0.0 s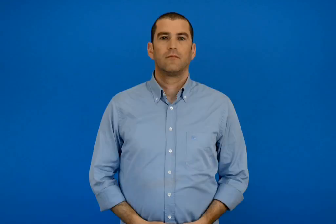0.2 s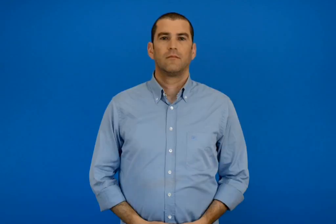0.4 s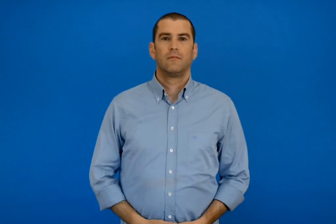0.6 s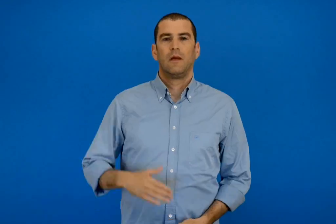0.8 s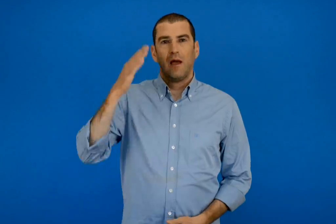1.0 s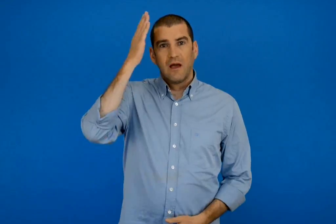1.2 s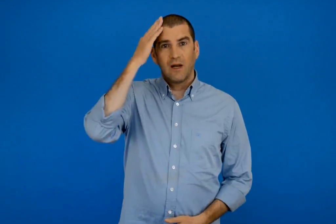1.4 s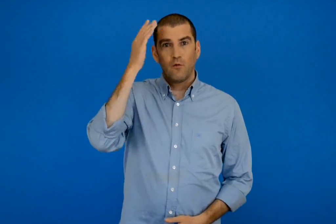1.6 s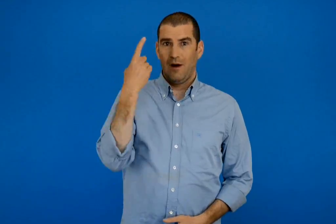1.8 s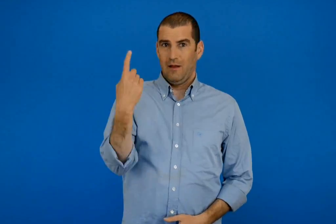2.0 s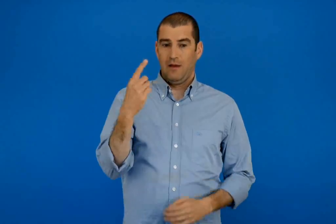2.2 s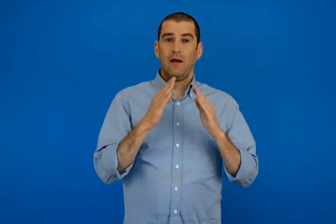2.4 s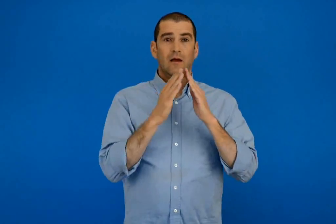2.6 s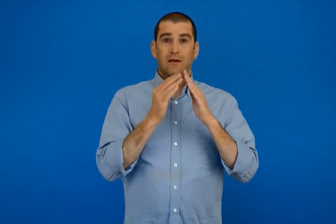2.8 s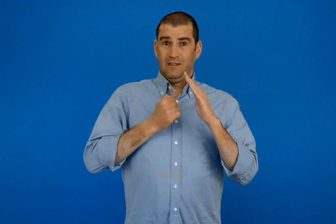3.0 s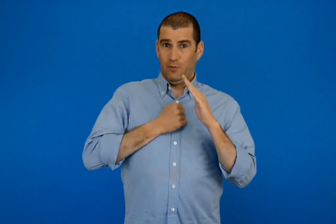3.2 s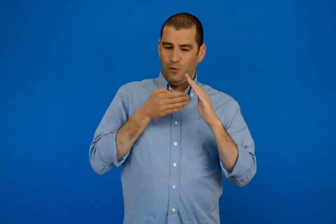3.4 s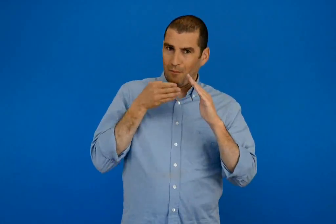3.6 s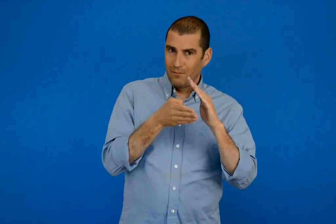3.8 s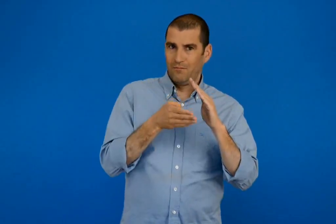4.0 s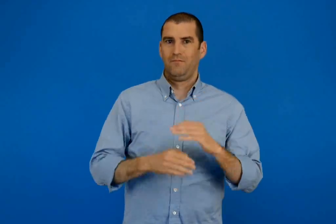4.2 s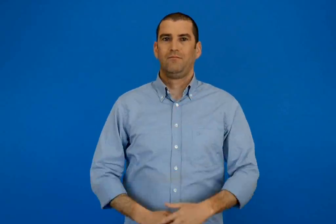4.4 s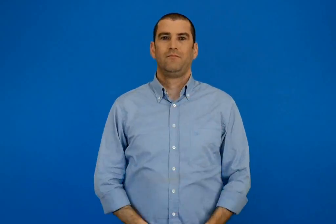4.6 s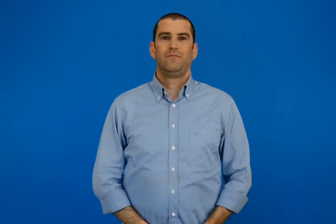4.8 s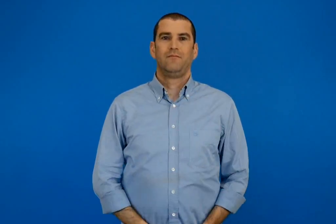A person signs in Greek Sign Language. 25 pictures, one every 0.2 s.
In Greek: κεφάλαιο 1 στο σπίτι μου
